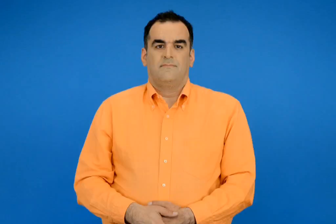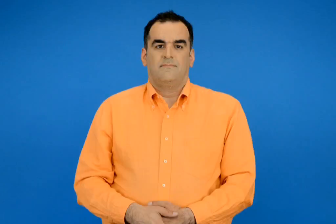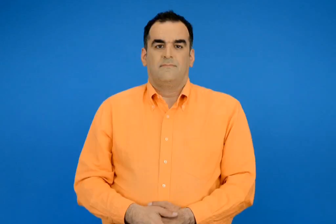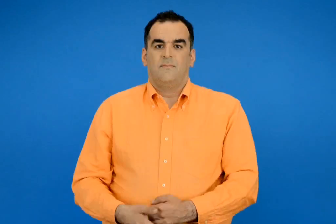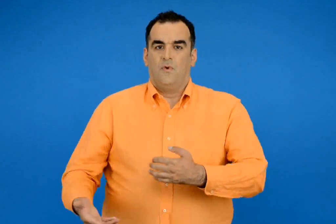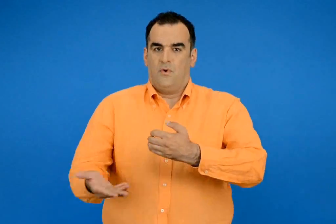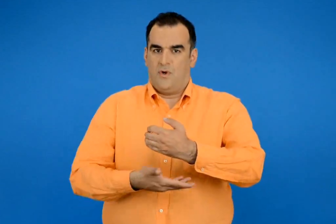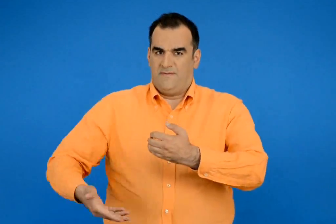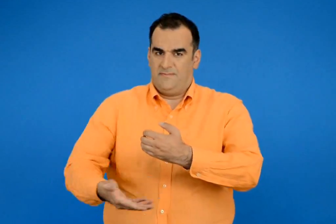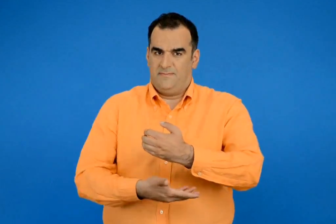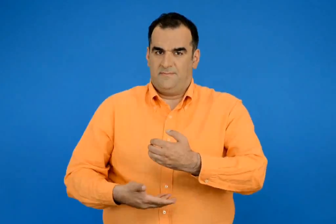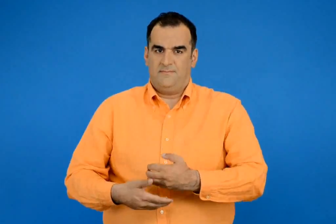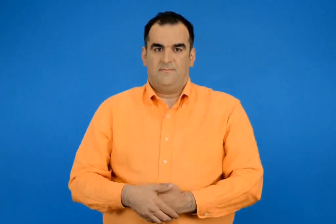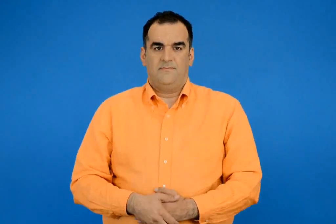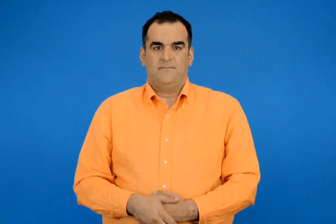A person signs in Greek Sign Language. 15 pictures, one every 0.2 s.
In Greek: χωράφι
